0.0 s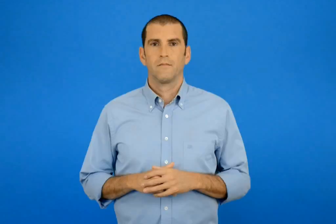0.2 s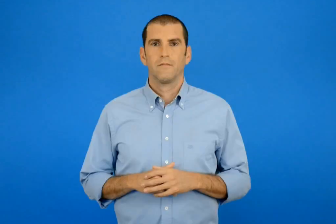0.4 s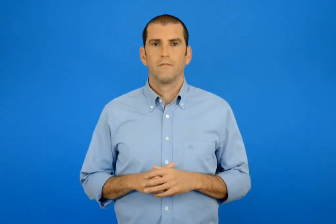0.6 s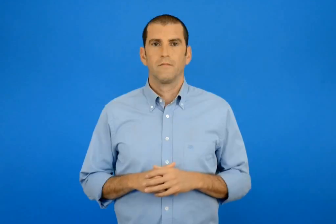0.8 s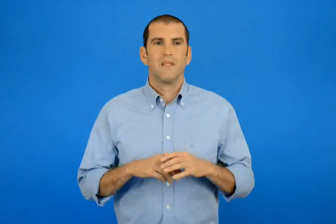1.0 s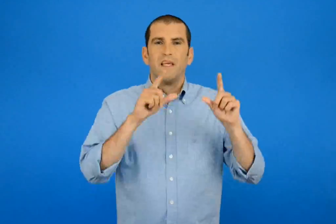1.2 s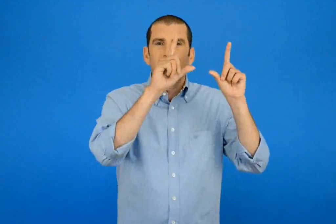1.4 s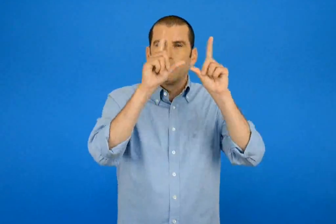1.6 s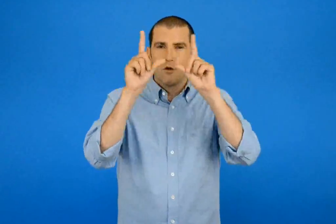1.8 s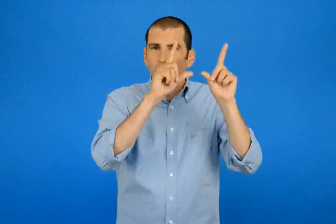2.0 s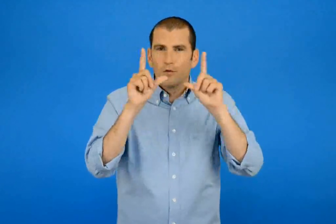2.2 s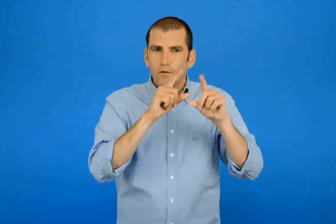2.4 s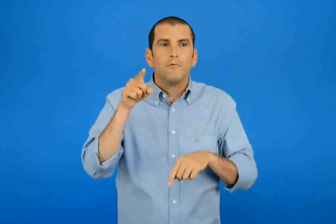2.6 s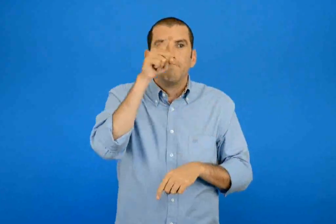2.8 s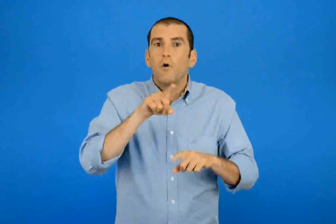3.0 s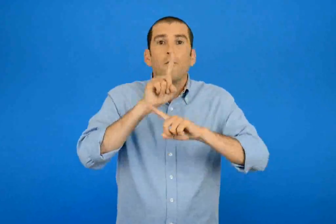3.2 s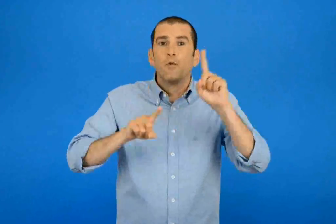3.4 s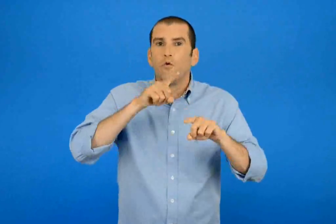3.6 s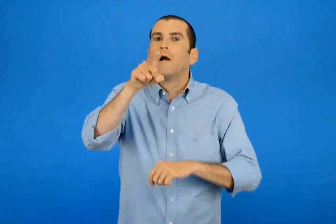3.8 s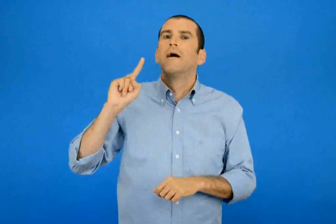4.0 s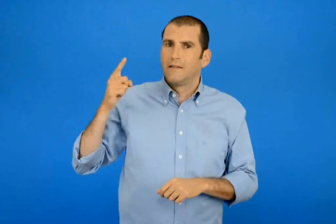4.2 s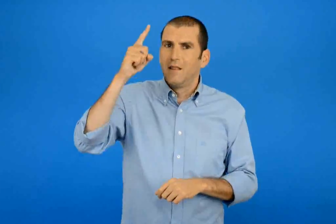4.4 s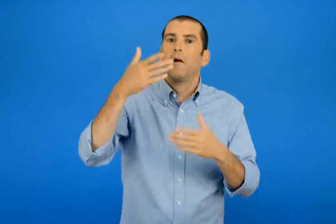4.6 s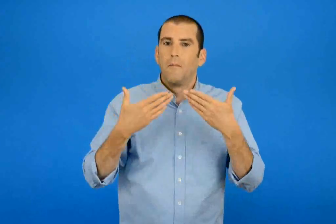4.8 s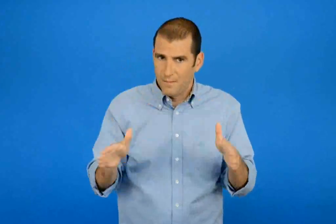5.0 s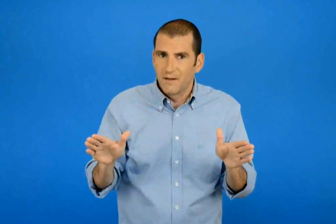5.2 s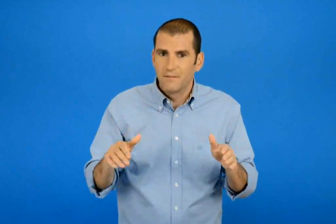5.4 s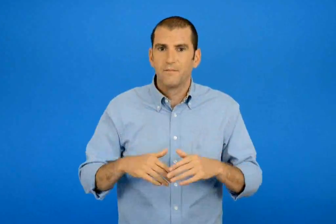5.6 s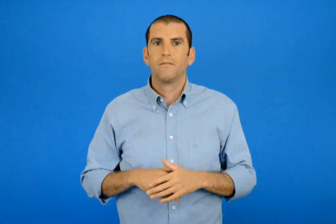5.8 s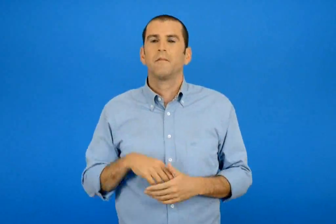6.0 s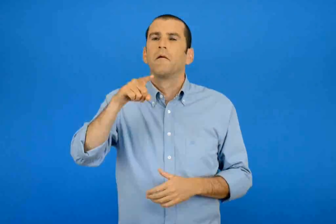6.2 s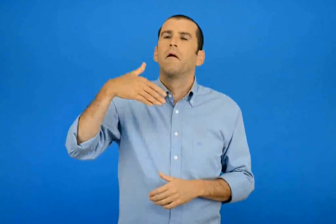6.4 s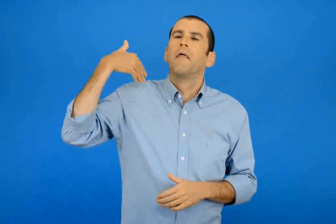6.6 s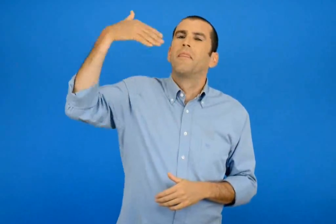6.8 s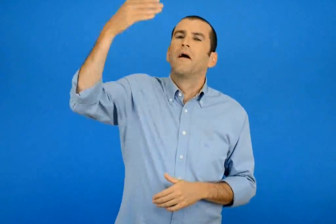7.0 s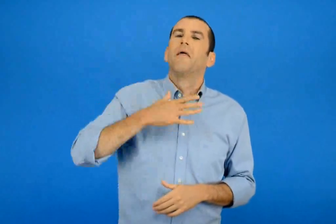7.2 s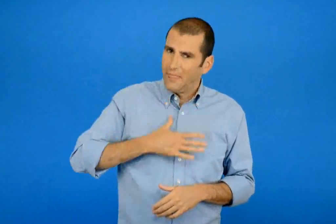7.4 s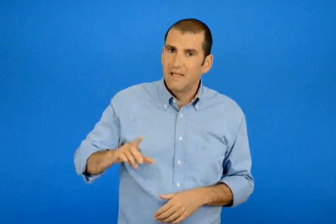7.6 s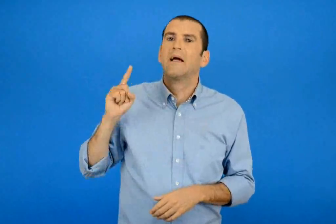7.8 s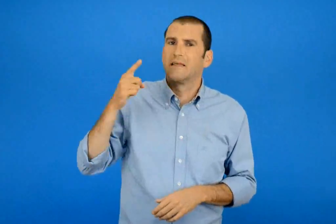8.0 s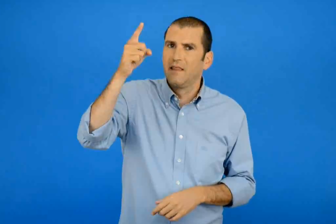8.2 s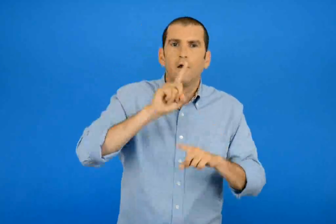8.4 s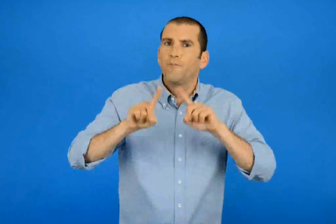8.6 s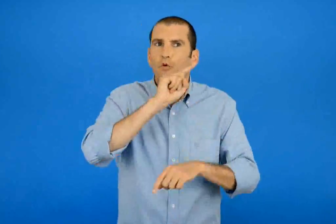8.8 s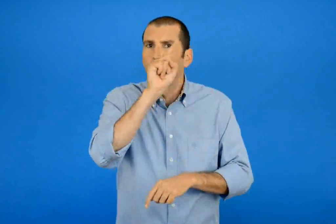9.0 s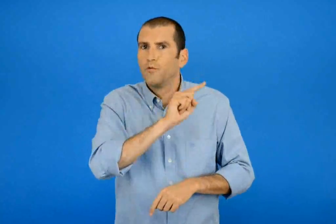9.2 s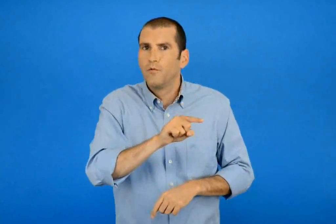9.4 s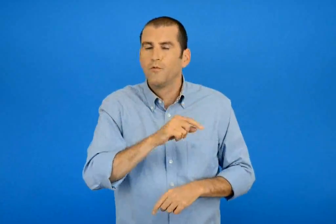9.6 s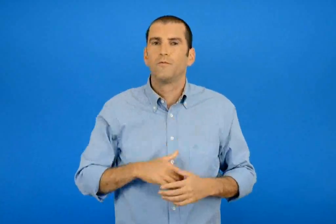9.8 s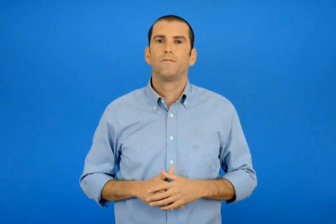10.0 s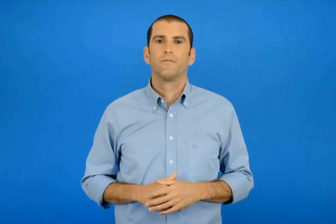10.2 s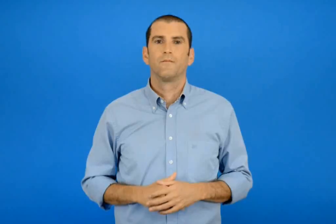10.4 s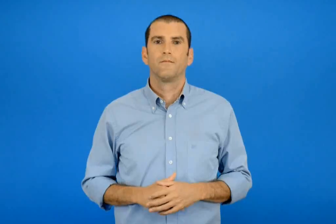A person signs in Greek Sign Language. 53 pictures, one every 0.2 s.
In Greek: εσύ με τι από αυτά έχεις ταξιδέψει ; με τι θα ήθελες να ταξιδέψεις ;
